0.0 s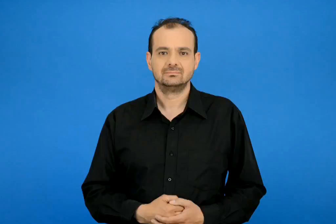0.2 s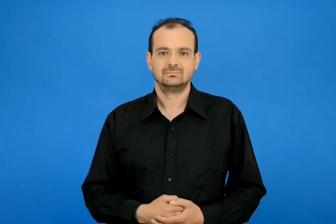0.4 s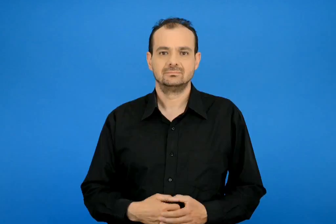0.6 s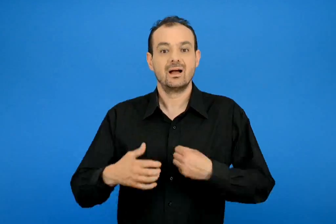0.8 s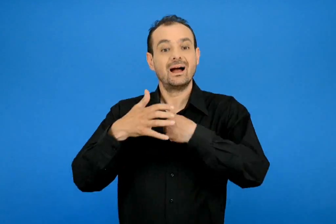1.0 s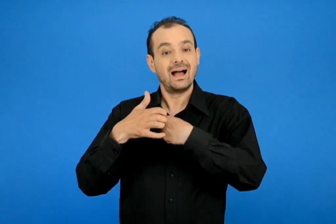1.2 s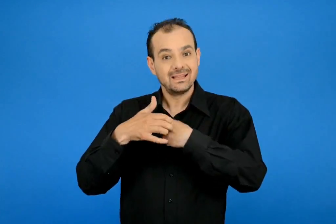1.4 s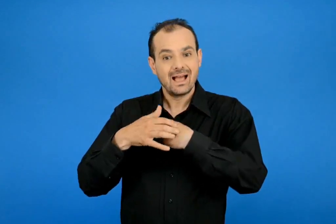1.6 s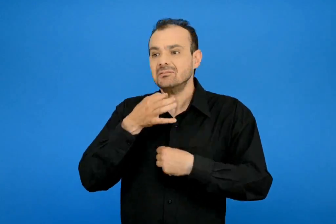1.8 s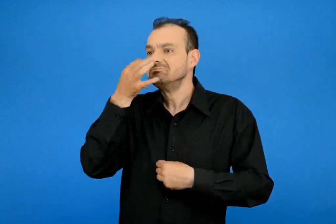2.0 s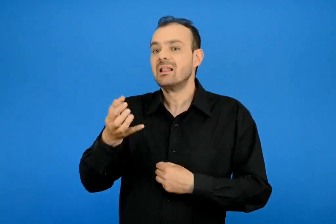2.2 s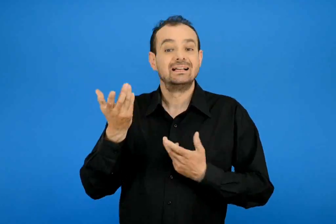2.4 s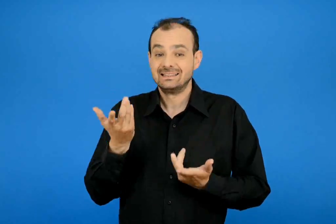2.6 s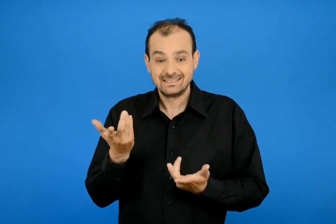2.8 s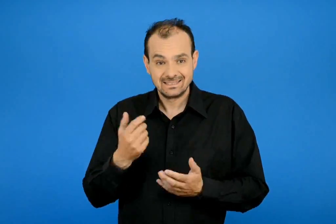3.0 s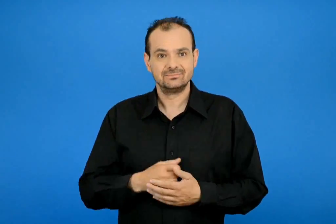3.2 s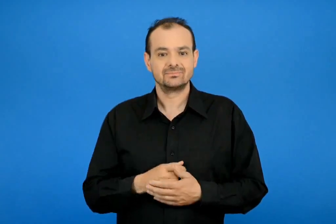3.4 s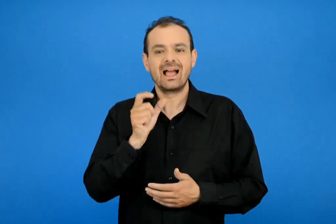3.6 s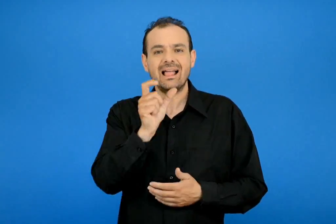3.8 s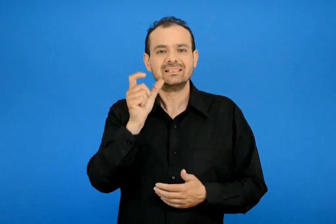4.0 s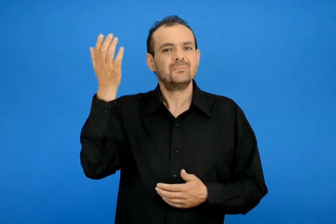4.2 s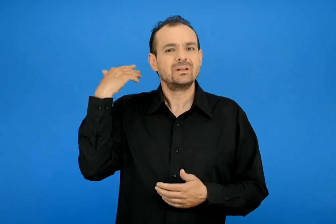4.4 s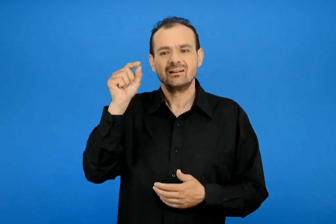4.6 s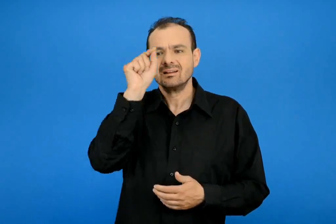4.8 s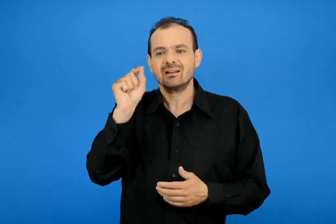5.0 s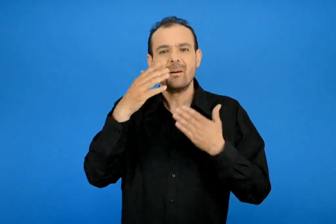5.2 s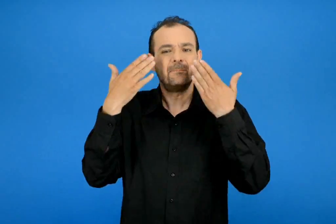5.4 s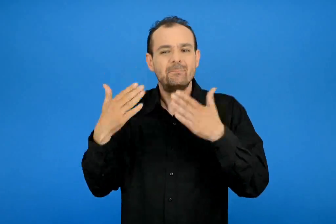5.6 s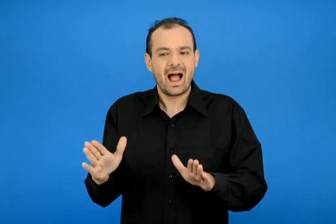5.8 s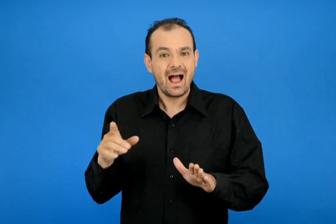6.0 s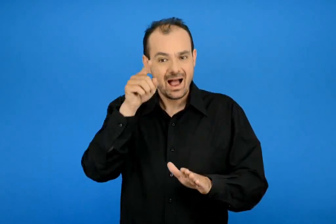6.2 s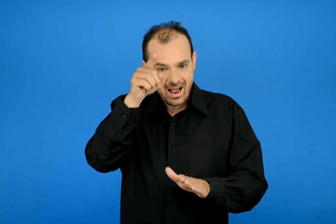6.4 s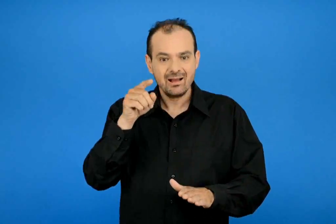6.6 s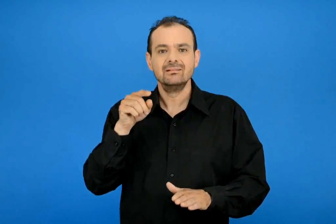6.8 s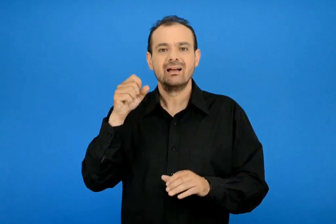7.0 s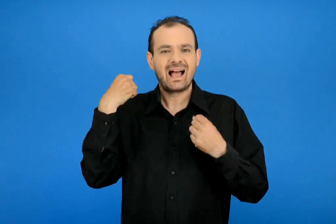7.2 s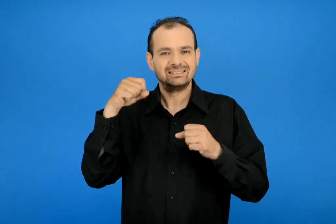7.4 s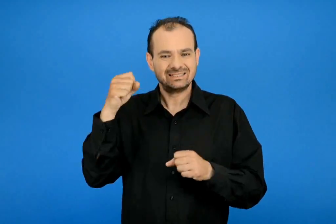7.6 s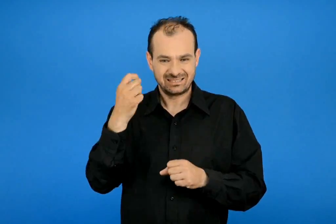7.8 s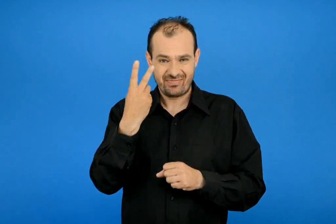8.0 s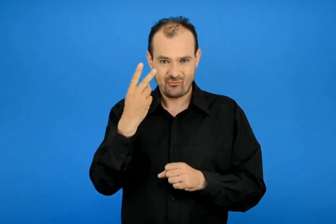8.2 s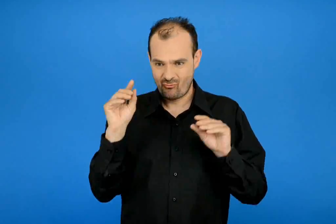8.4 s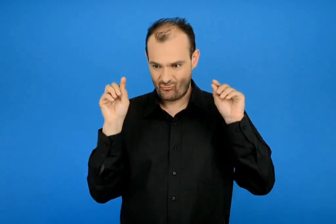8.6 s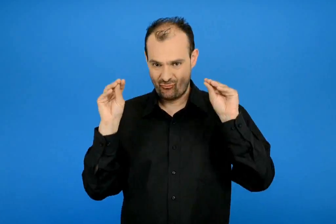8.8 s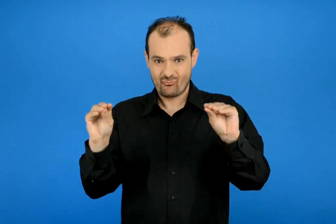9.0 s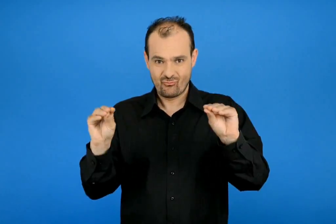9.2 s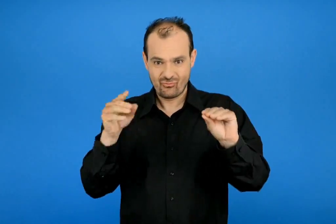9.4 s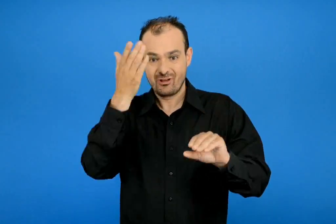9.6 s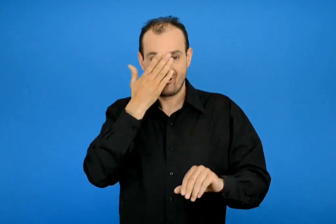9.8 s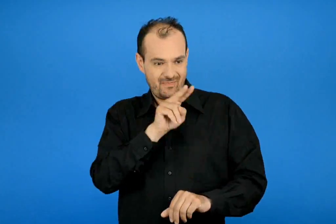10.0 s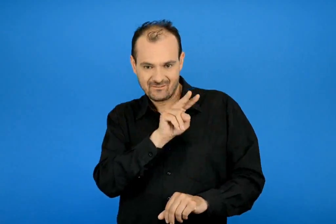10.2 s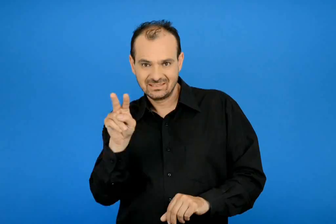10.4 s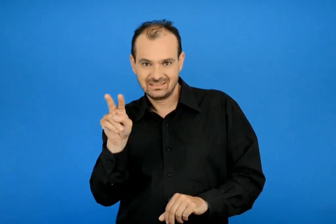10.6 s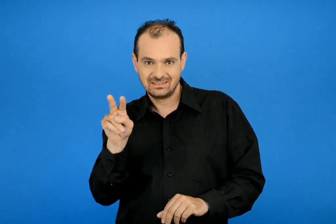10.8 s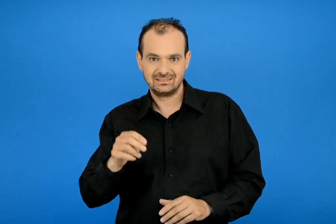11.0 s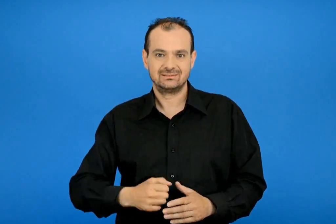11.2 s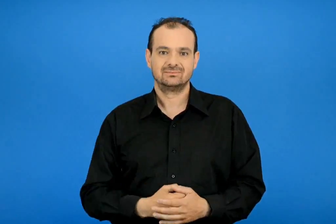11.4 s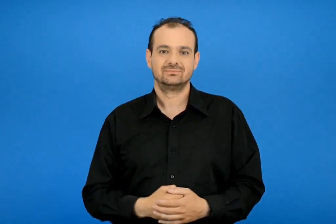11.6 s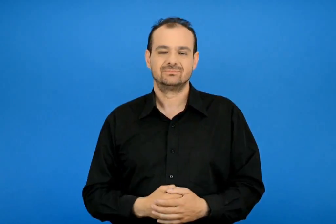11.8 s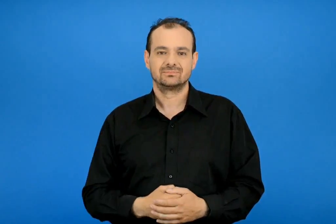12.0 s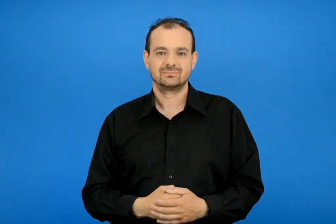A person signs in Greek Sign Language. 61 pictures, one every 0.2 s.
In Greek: τι λέει η γάτα ; συμπλήρωσε με τις λέξεις που έβαλες σε κύκλο στην άσκηση 2 και διάβασε
